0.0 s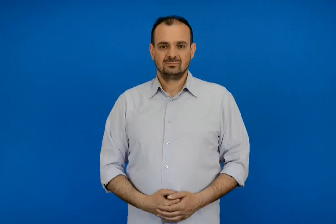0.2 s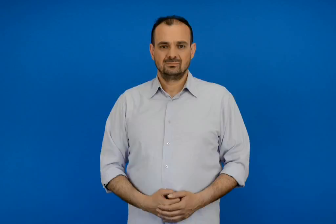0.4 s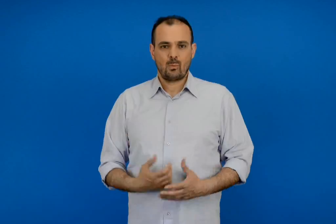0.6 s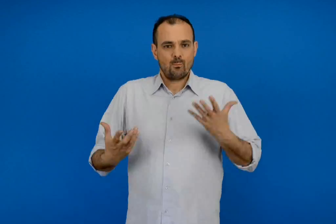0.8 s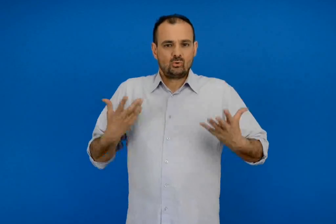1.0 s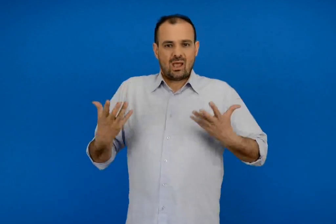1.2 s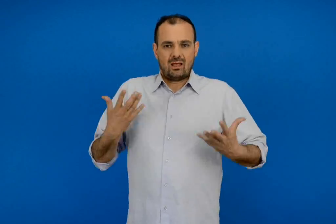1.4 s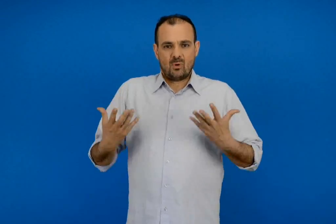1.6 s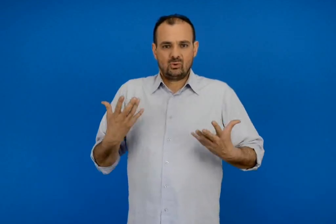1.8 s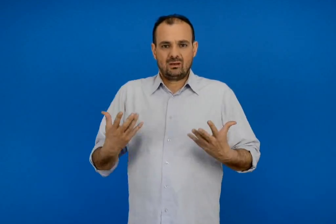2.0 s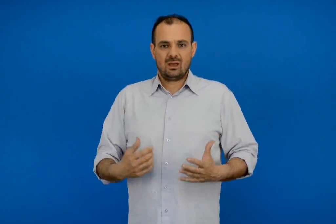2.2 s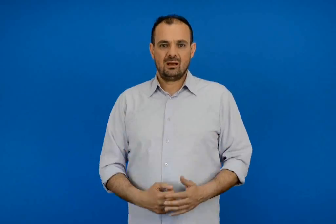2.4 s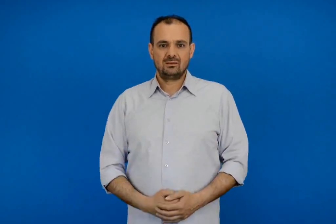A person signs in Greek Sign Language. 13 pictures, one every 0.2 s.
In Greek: μοντέρνα
